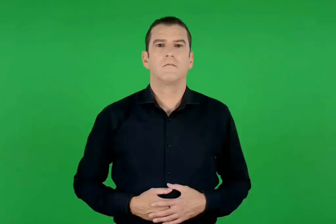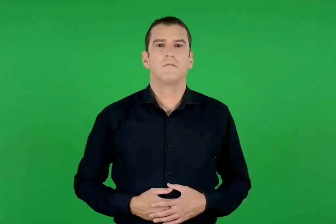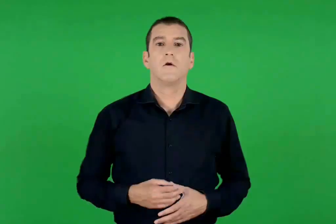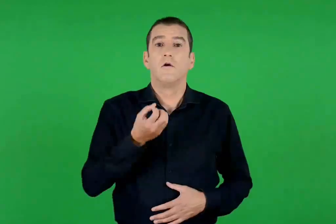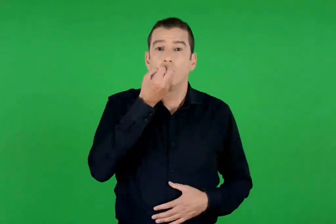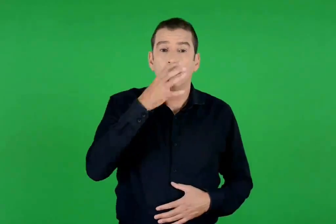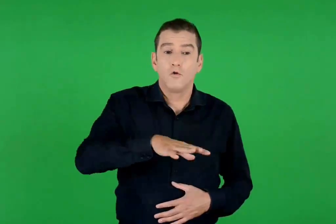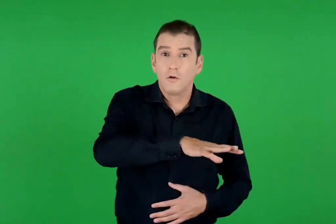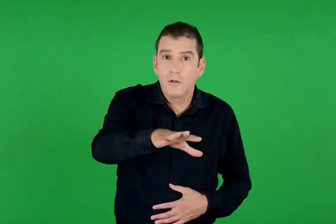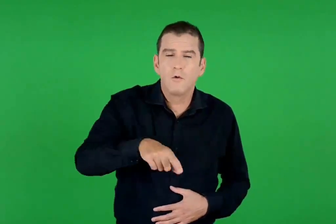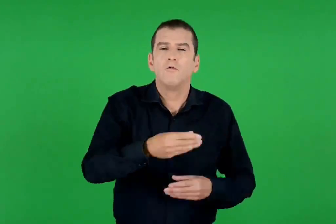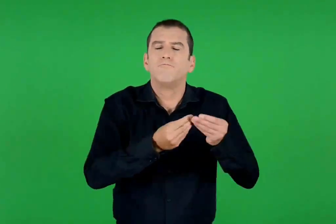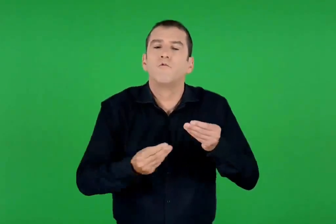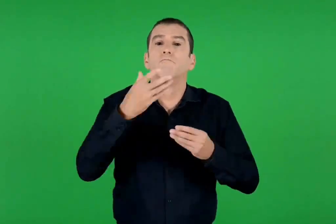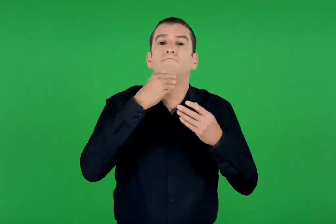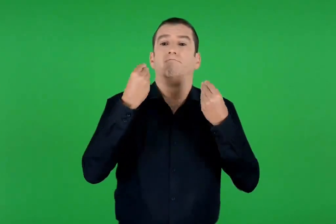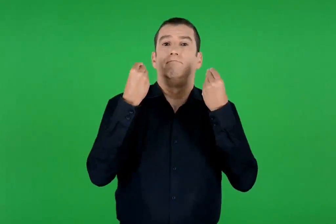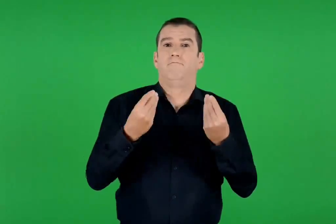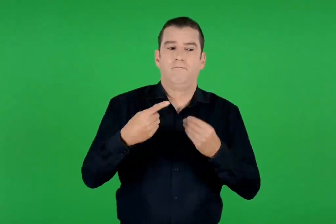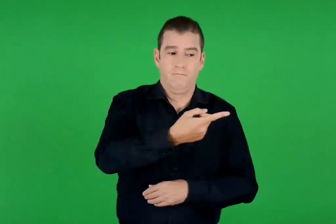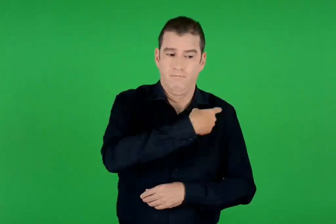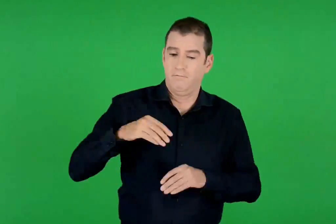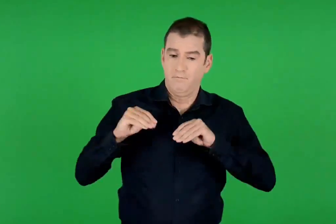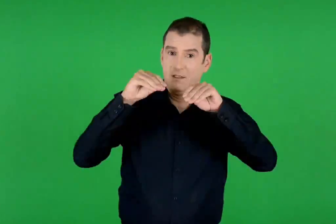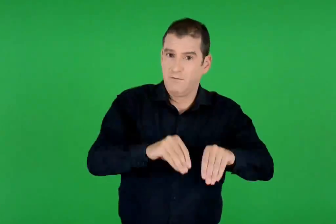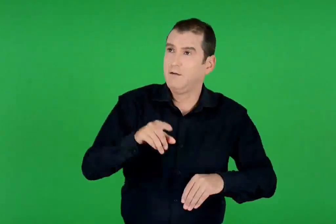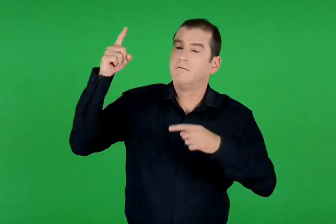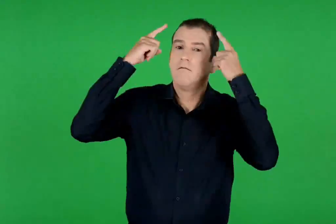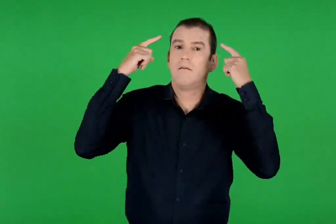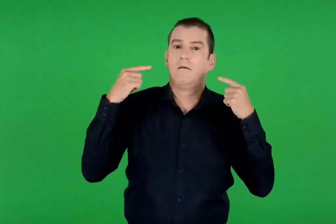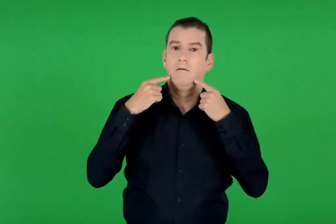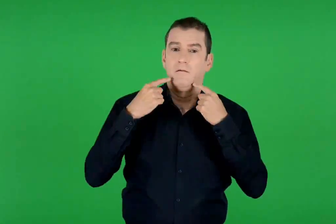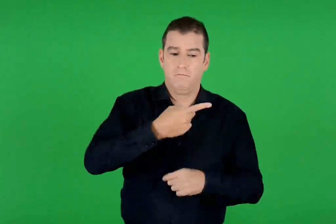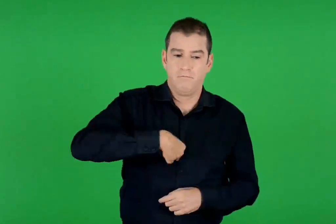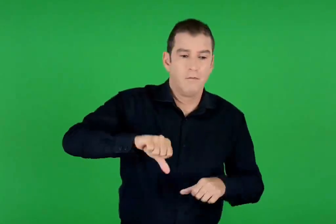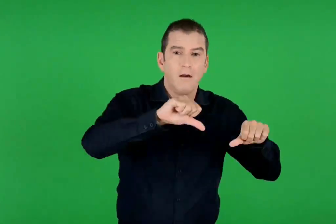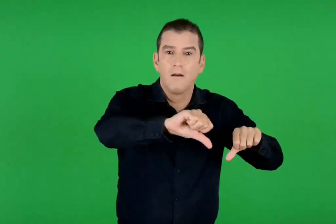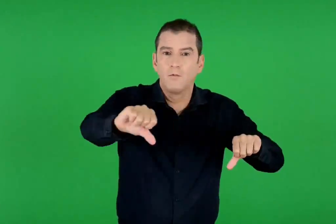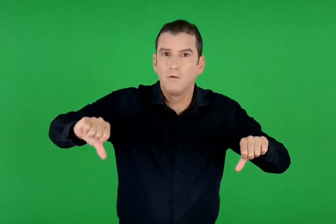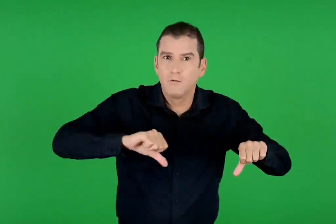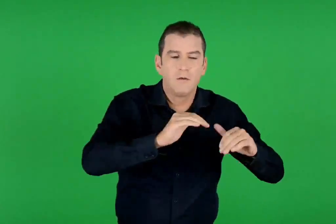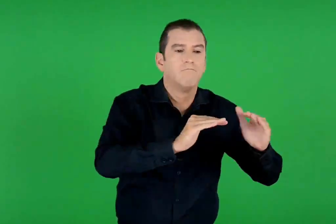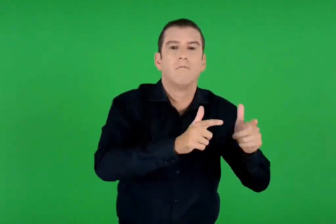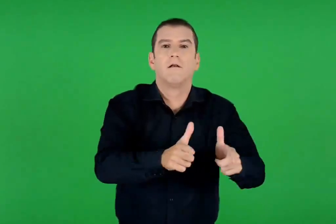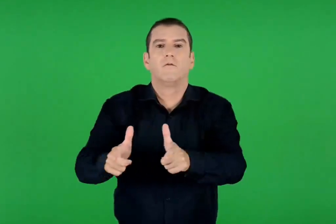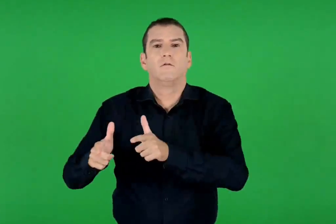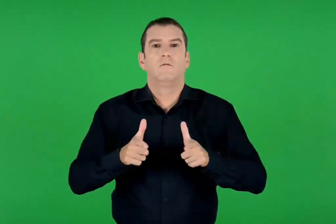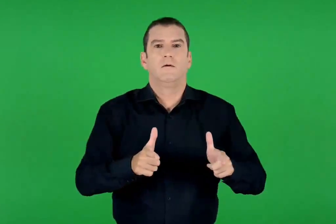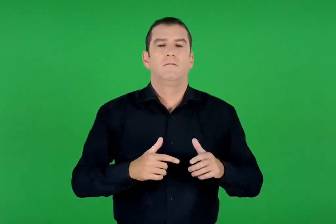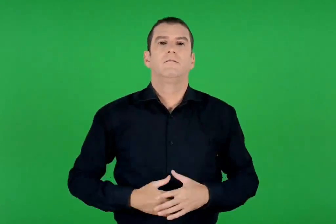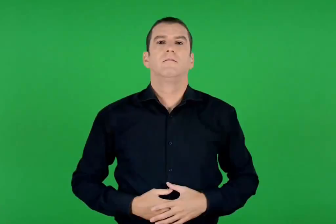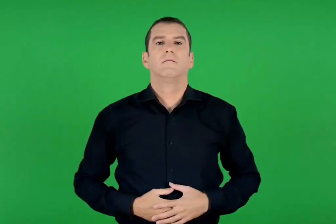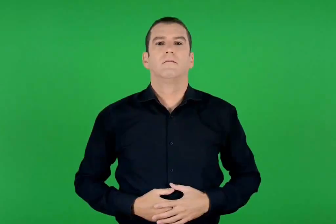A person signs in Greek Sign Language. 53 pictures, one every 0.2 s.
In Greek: στον κήπο τον πιο όμορφο μας έβαλες θεέ να τον ποτίζουμε και να τον φροντίζουμε
